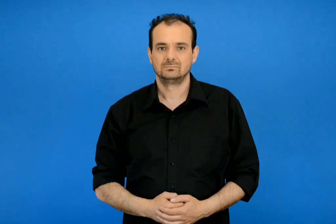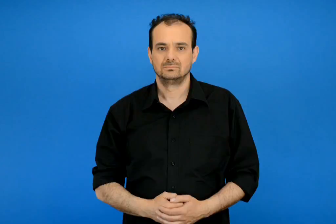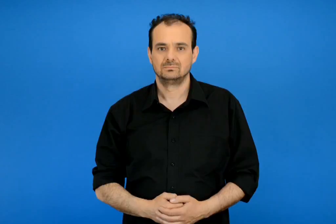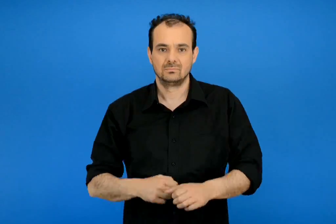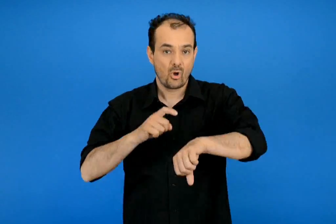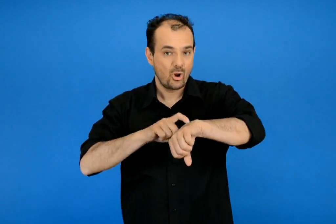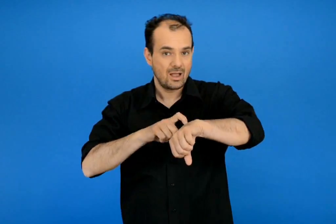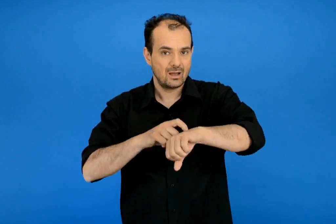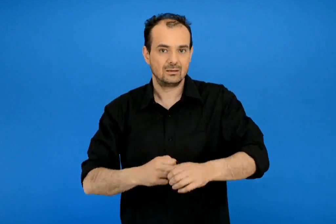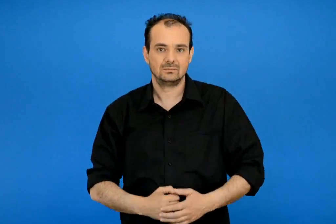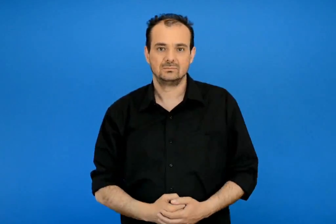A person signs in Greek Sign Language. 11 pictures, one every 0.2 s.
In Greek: ώρα
